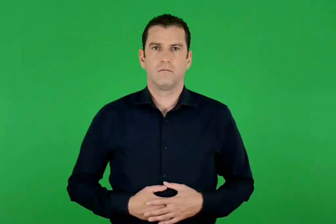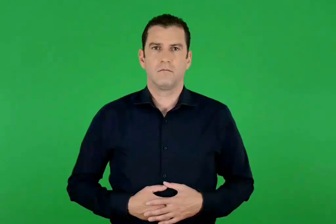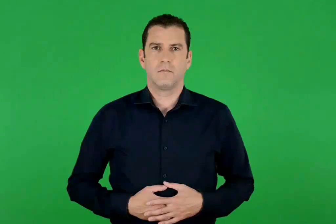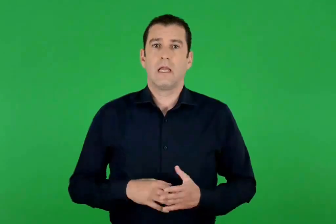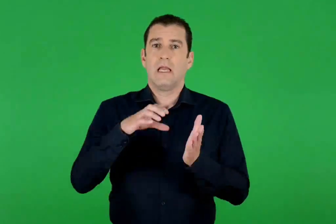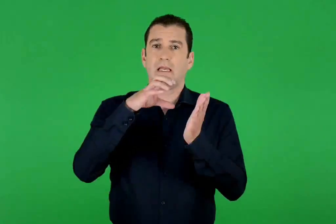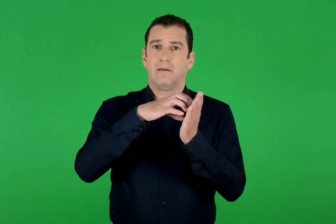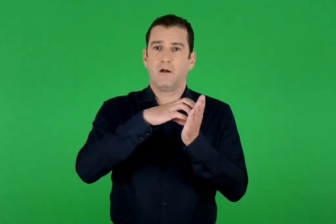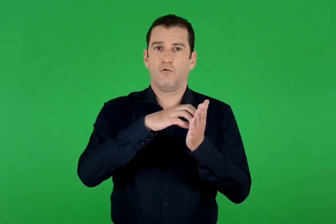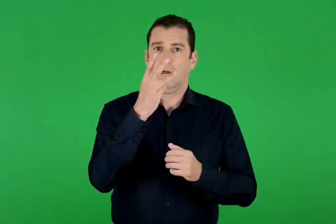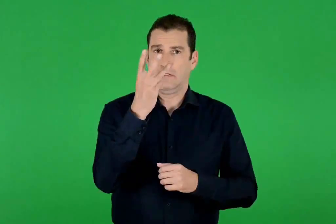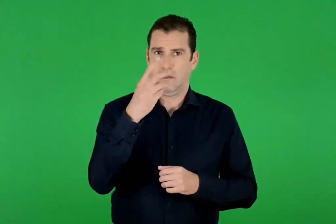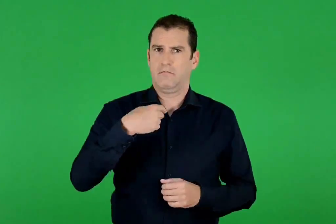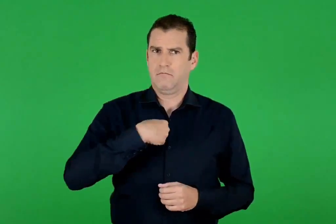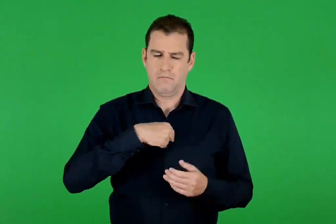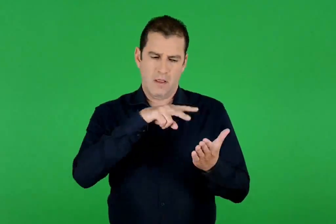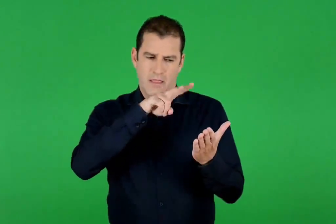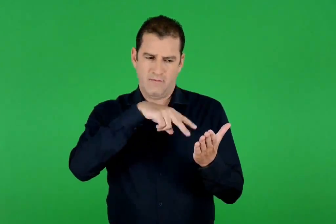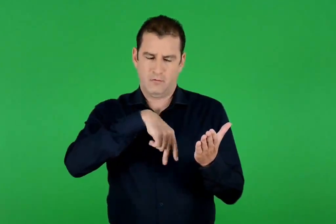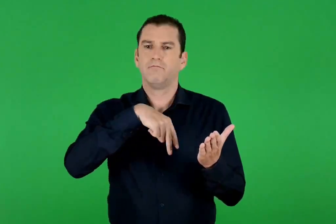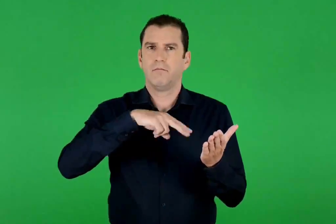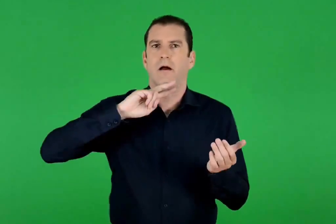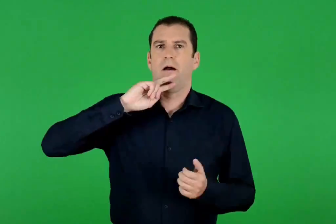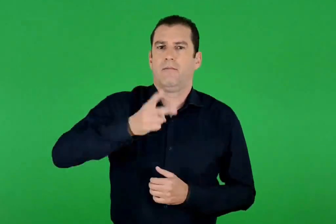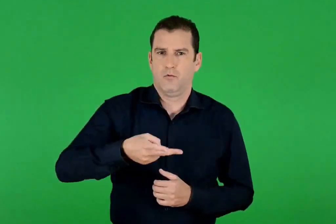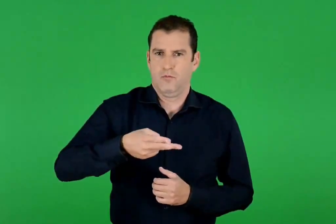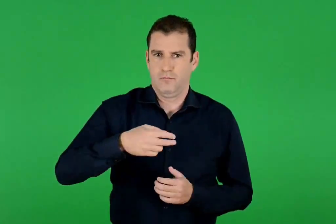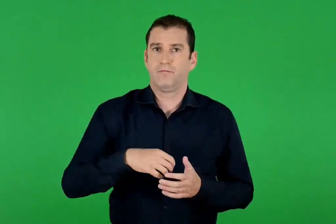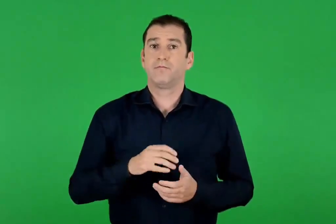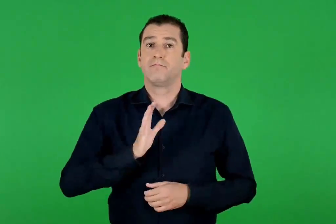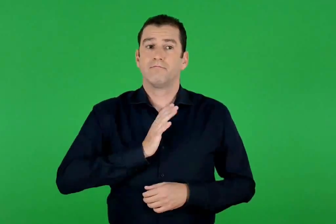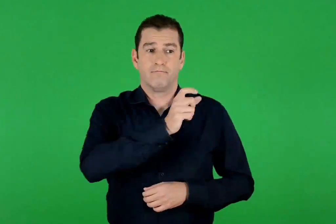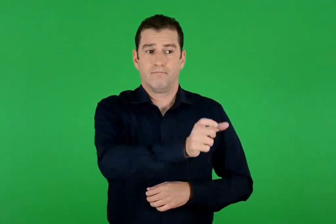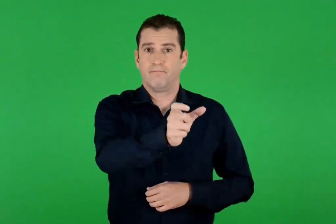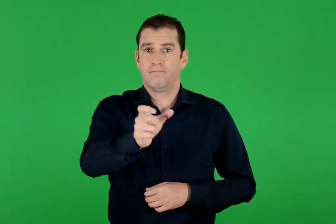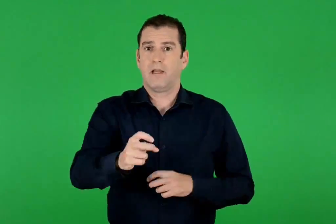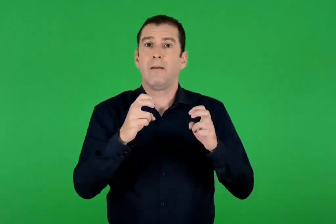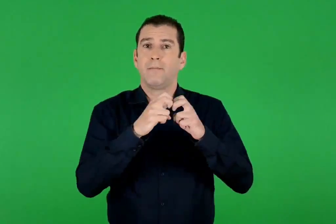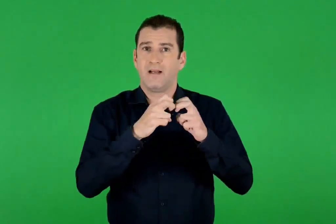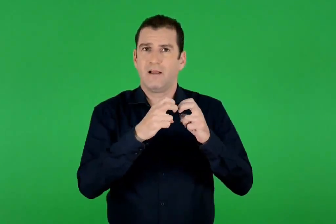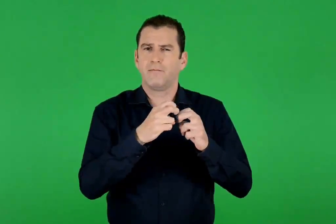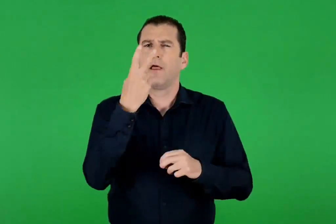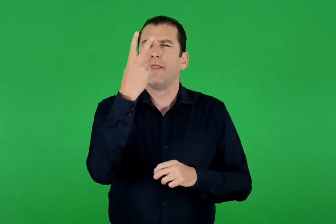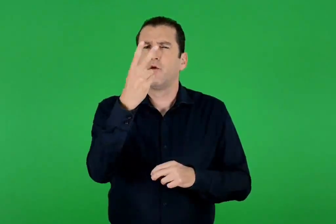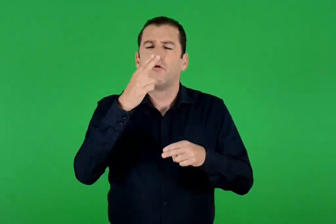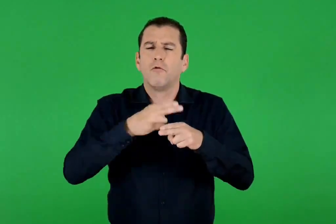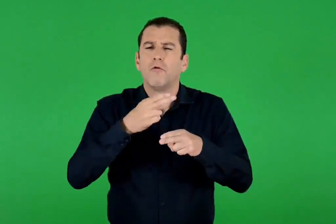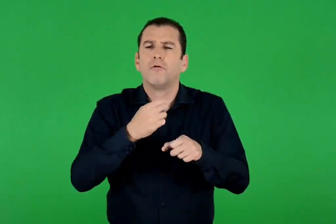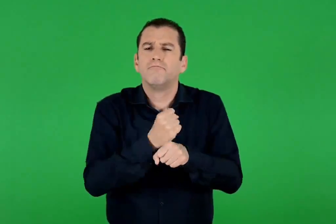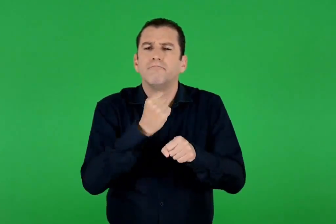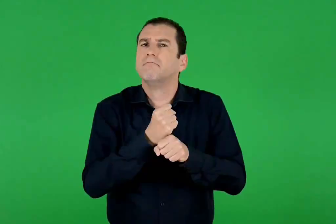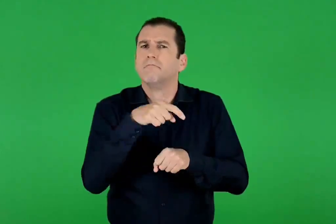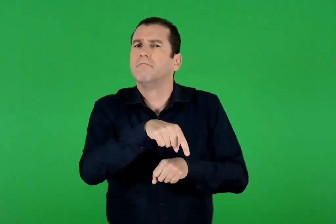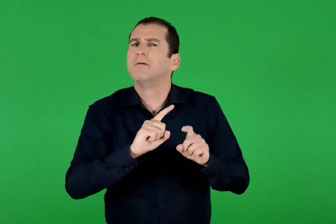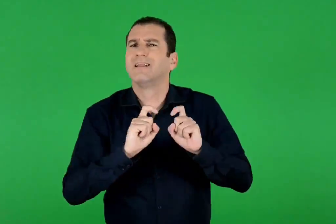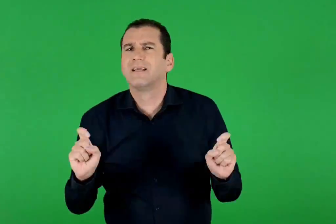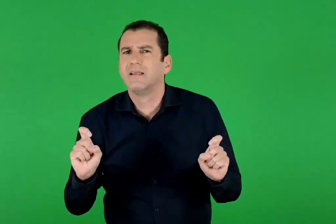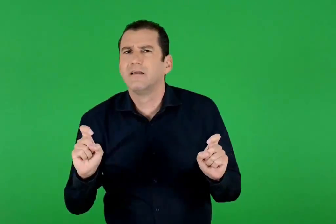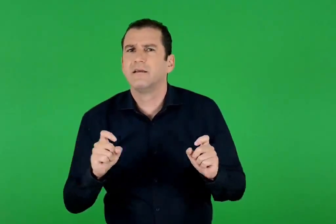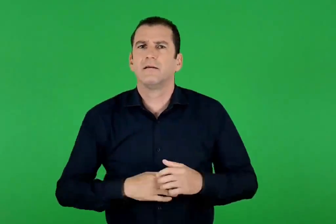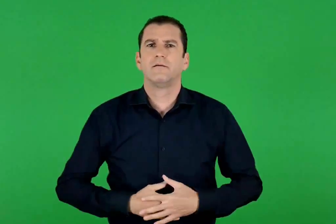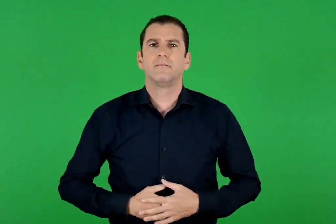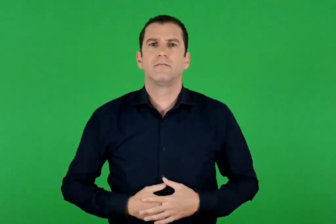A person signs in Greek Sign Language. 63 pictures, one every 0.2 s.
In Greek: διαβάζω το κείμενο 3 και απαντώ. ποιες ήταν οι δυο βασικές ασχολίες των μυκηναίων ;
